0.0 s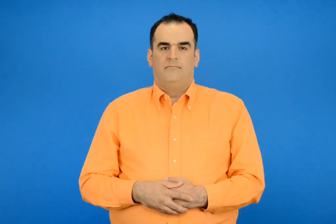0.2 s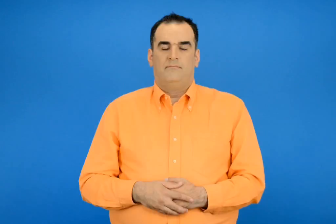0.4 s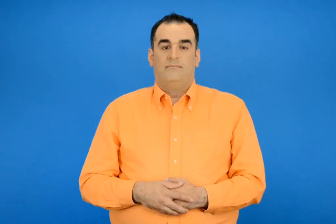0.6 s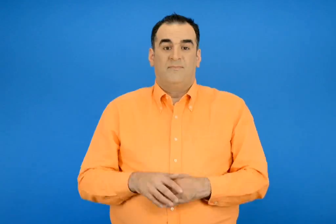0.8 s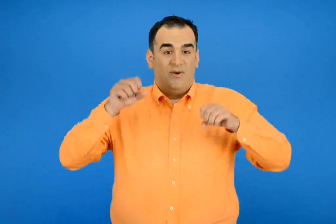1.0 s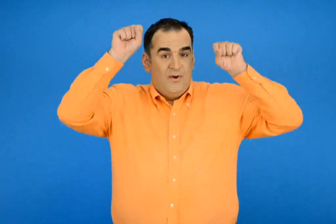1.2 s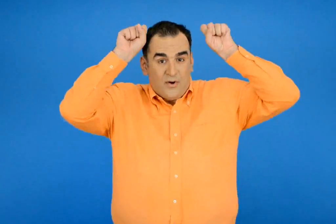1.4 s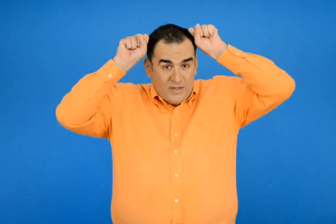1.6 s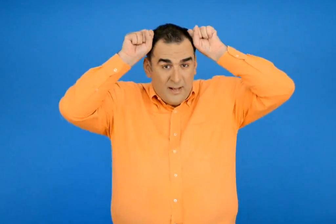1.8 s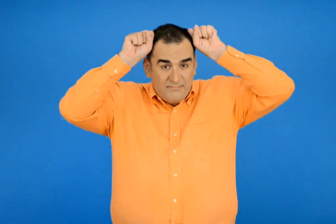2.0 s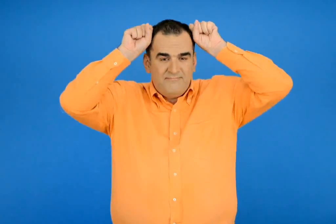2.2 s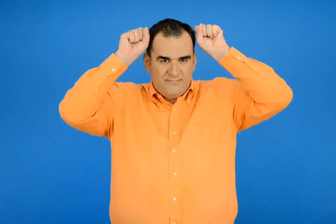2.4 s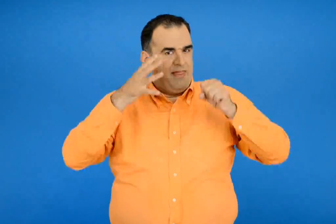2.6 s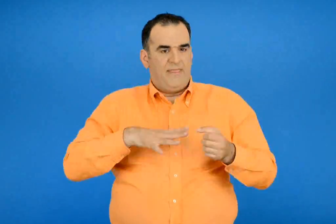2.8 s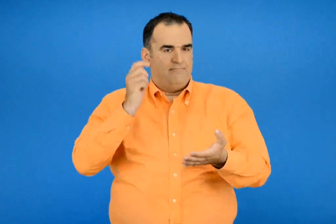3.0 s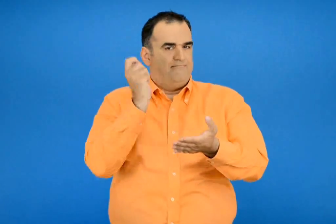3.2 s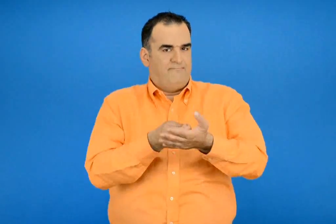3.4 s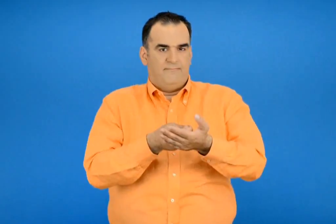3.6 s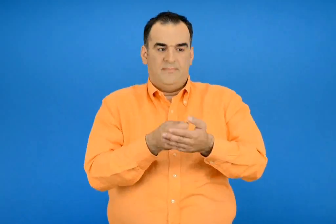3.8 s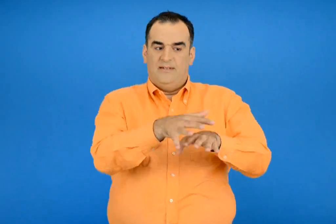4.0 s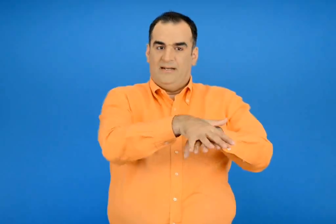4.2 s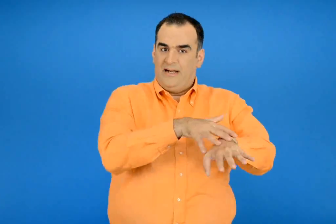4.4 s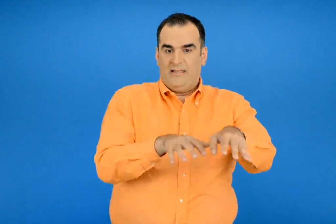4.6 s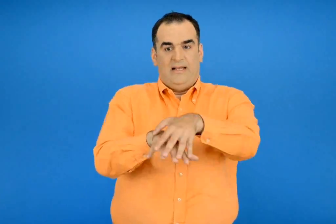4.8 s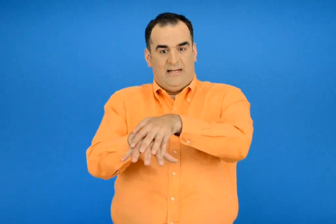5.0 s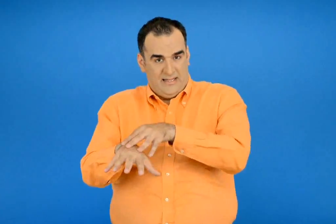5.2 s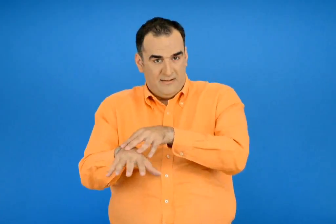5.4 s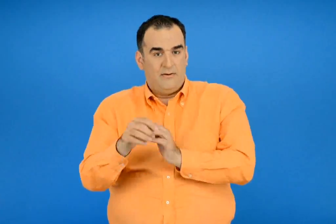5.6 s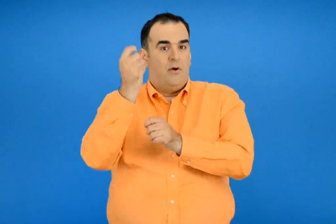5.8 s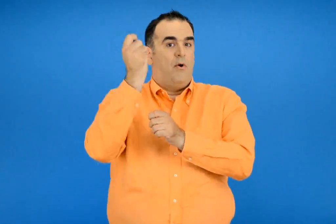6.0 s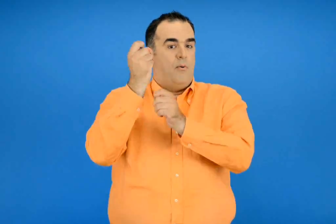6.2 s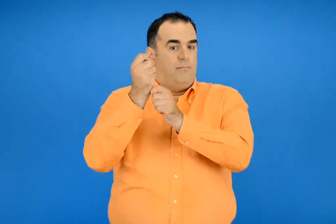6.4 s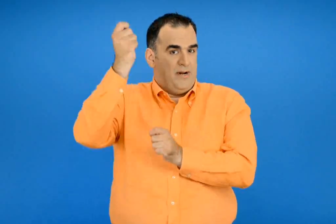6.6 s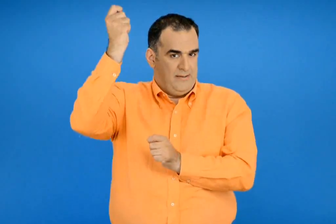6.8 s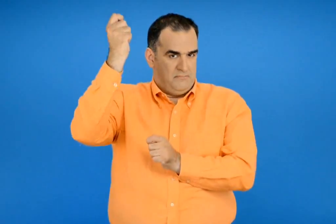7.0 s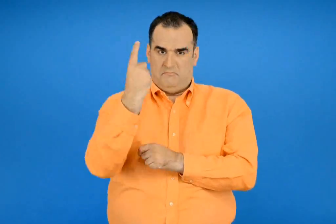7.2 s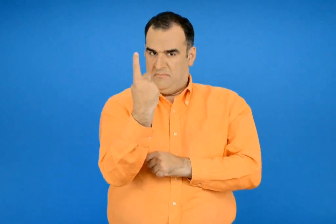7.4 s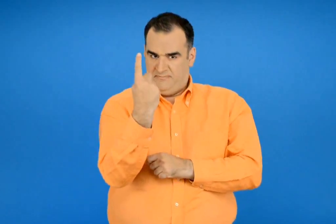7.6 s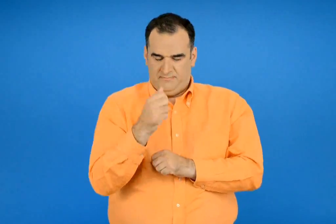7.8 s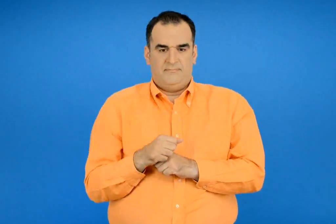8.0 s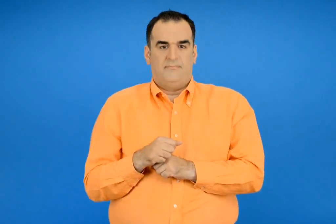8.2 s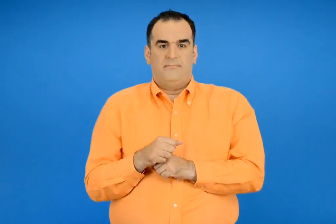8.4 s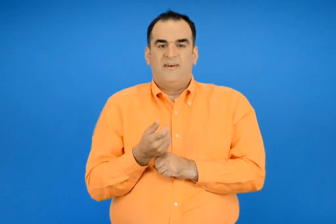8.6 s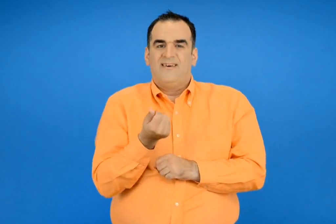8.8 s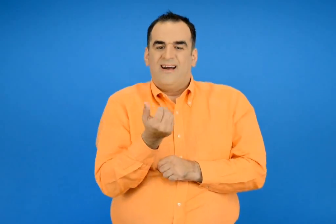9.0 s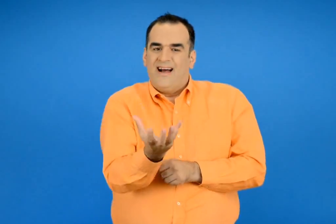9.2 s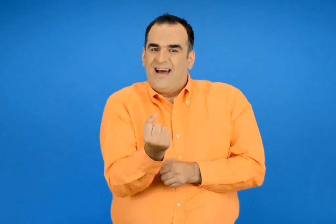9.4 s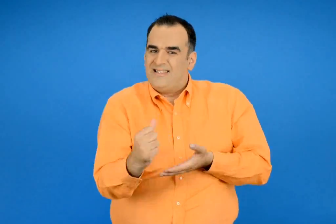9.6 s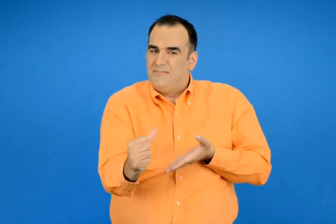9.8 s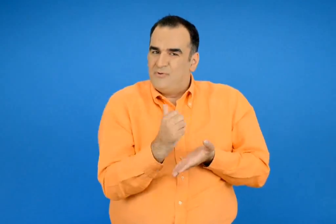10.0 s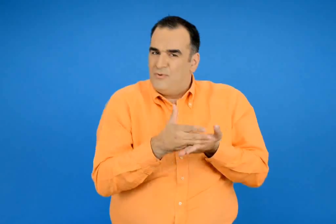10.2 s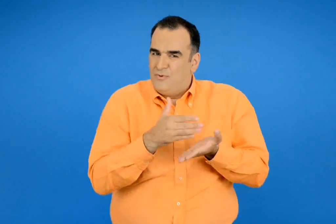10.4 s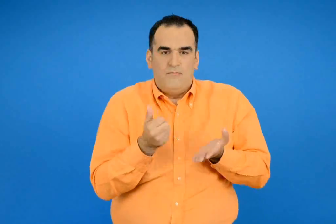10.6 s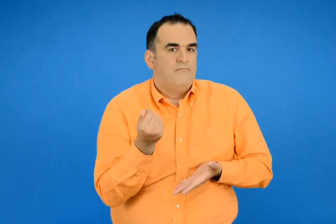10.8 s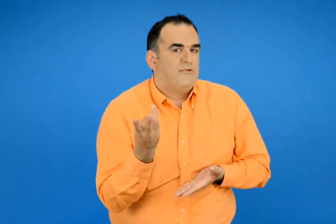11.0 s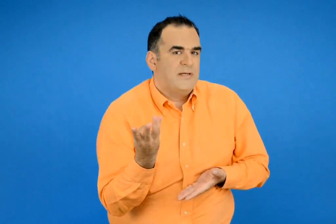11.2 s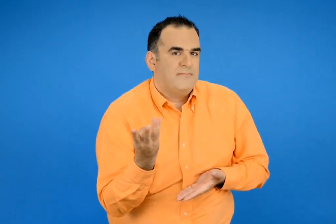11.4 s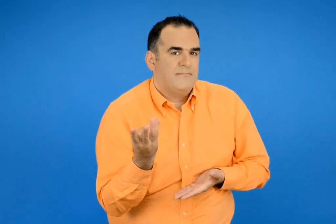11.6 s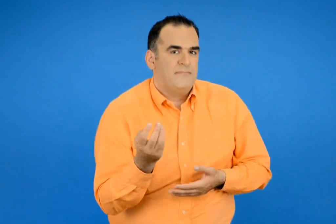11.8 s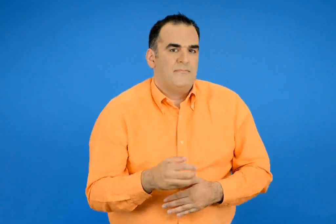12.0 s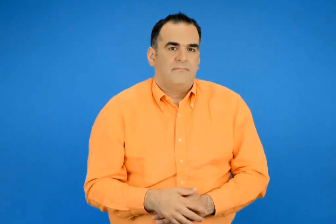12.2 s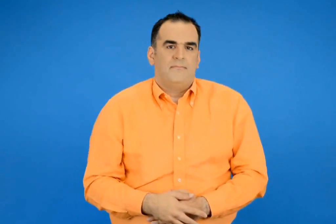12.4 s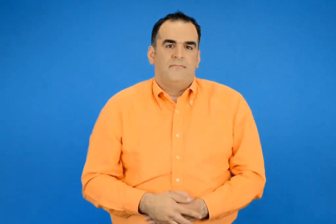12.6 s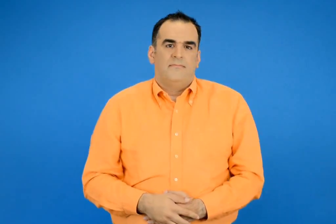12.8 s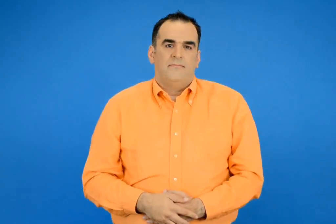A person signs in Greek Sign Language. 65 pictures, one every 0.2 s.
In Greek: η κλοντια θέλει να αγοράσει ένα ζευγάρι γάντια και μια ομπρελά ποσά ρέστα πηρέ ;
